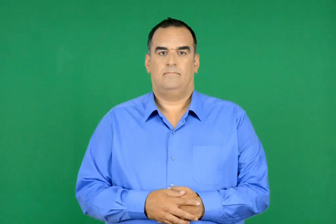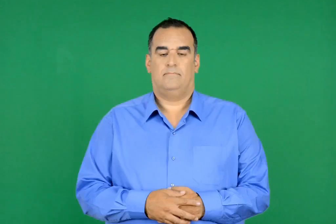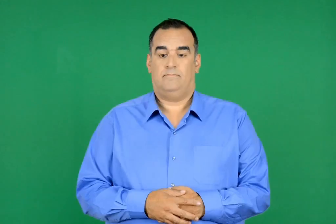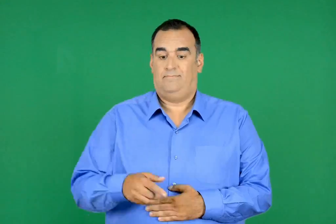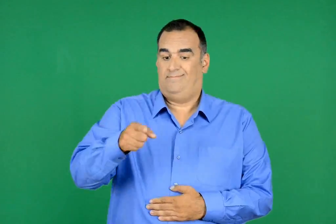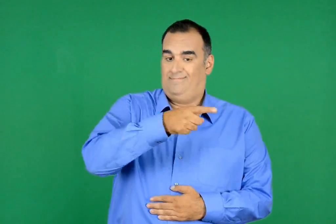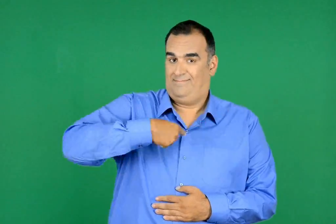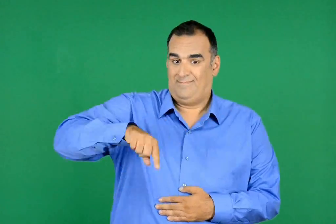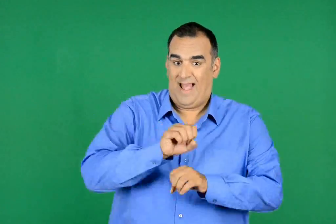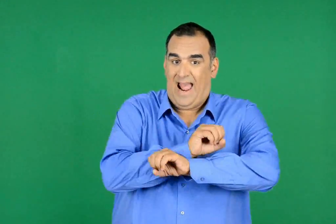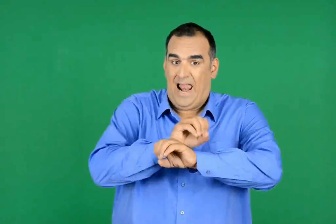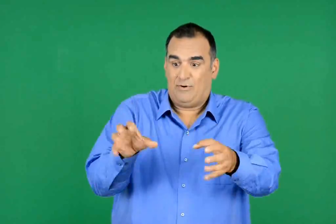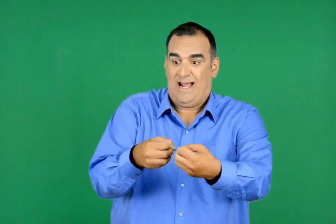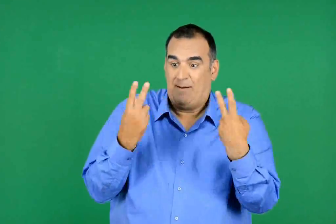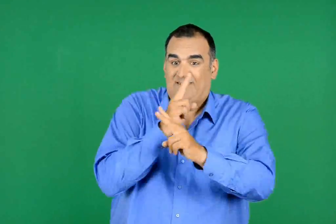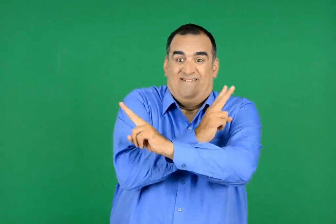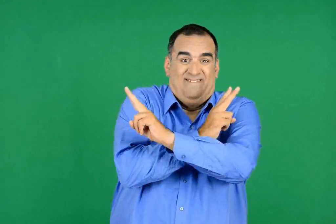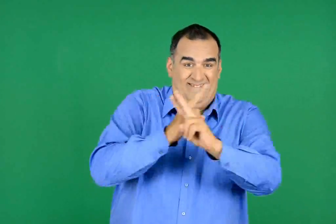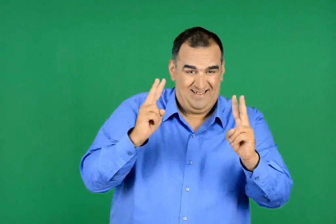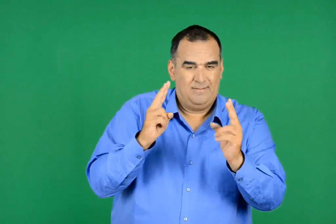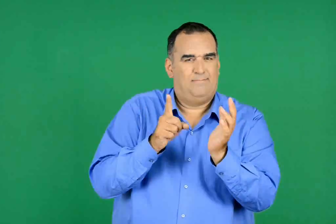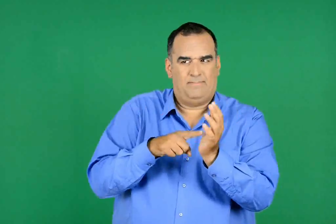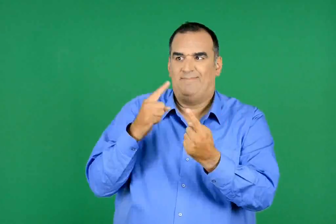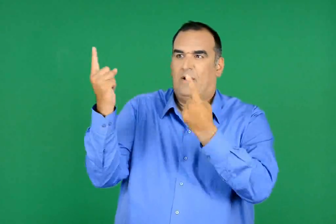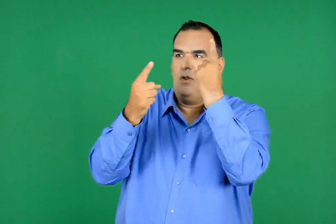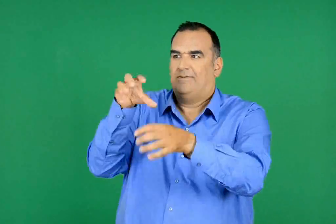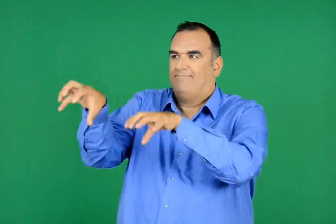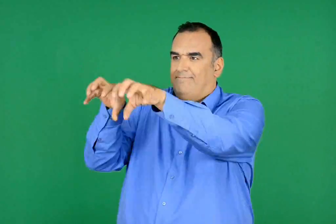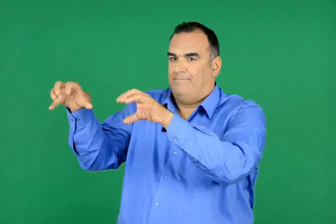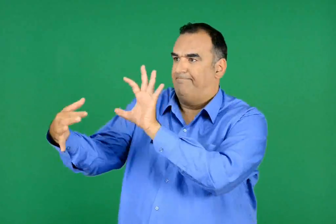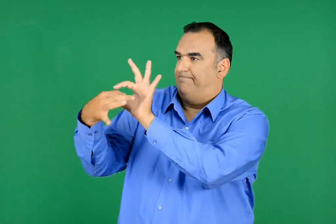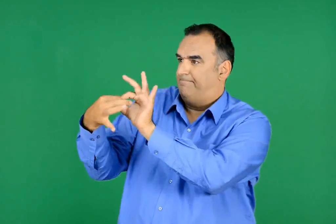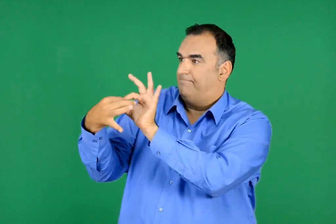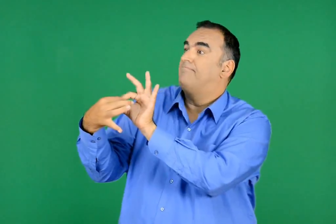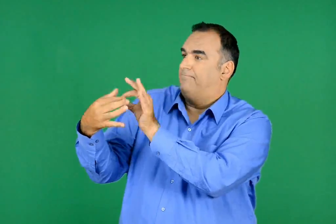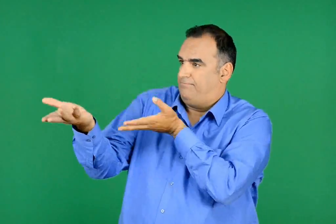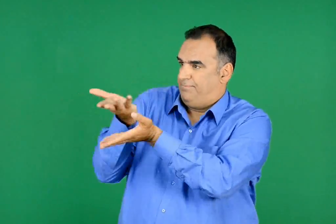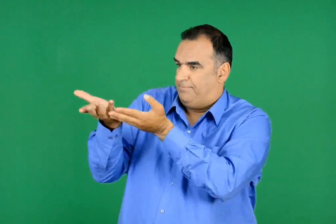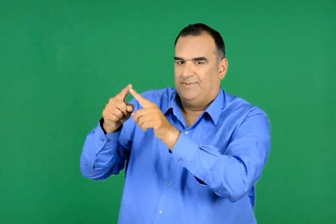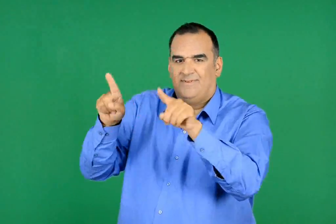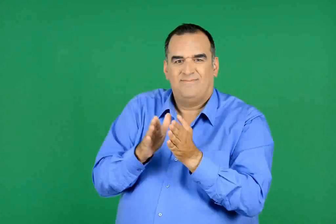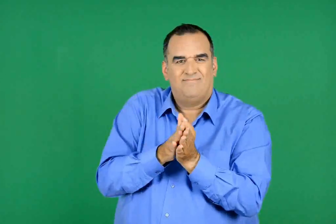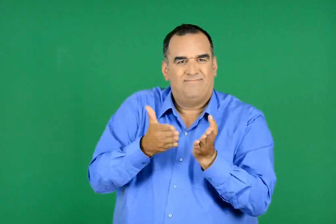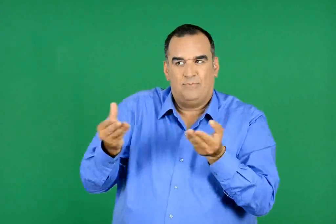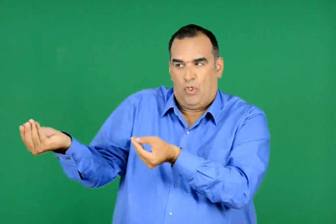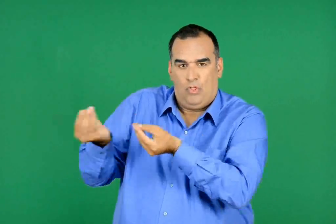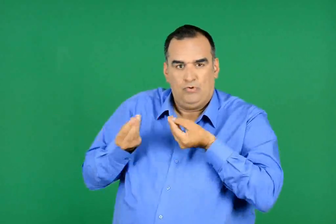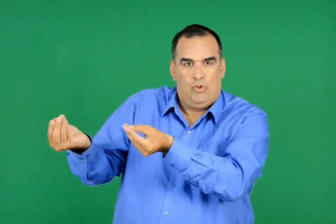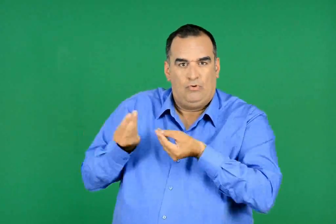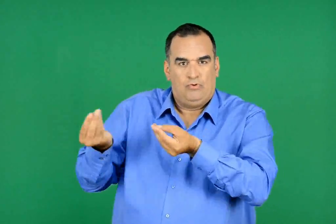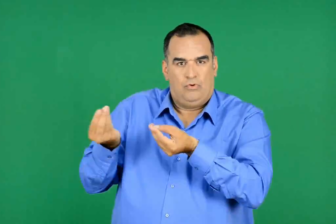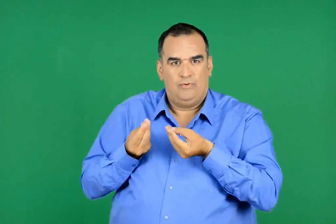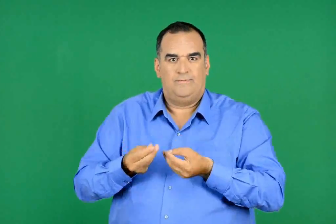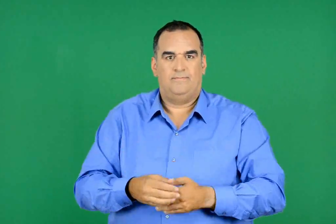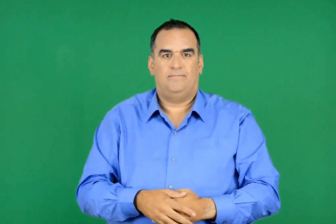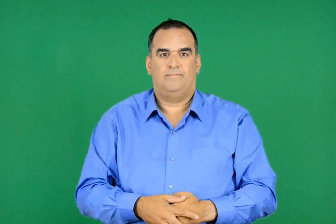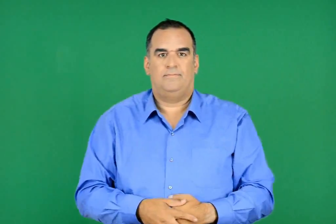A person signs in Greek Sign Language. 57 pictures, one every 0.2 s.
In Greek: για καλύτερη ενημέρωση μπορούμε να συνεργαστούμε και με οικολογικές οργανώσεις , για να μας στείλουν έντυπο υλικό
